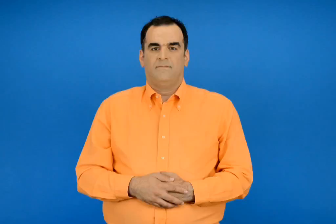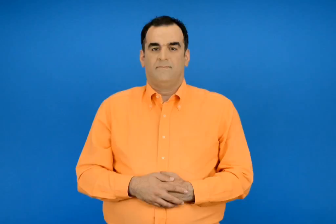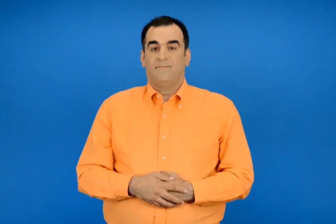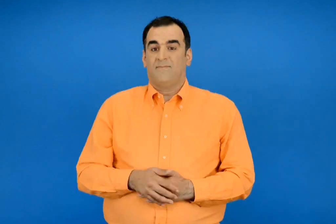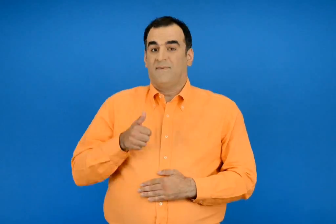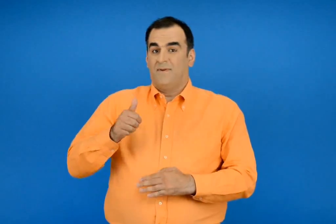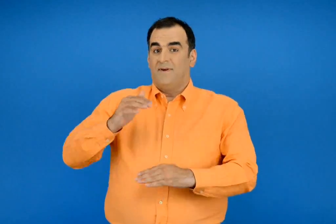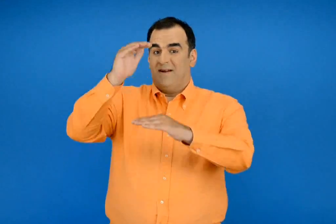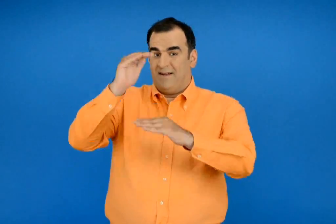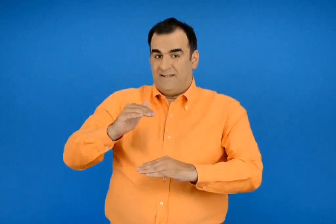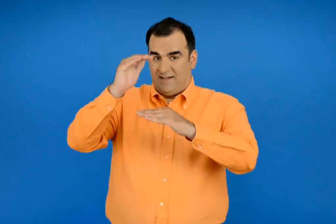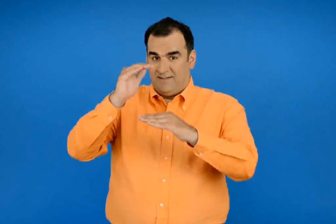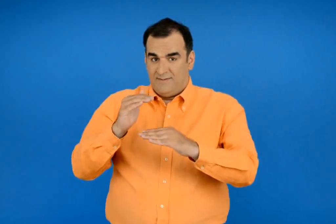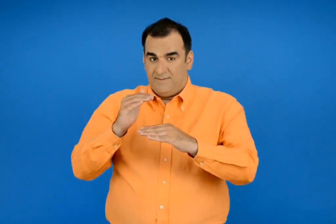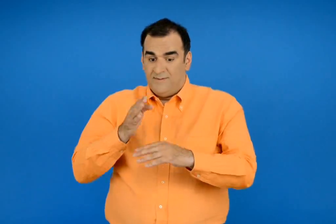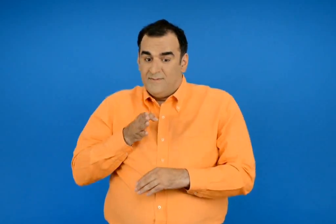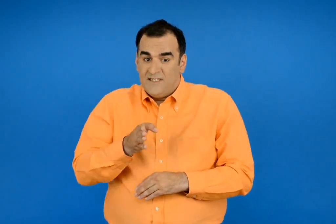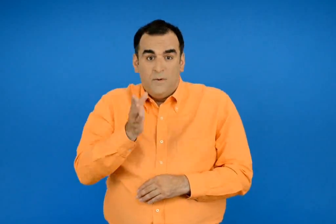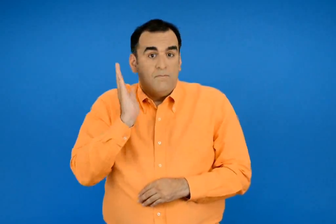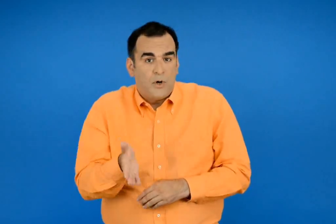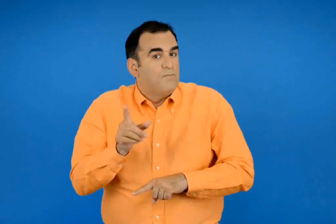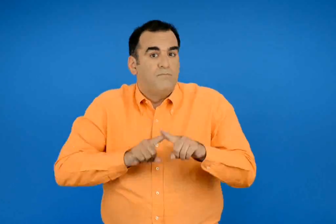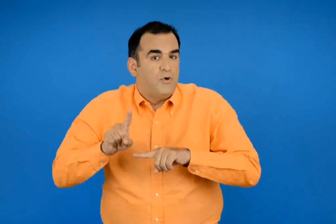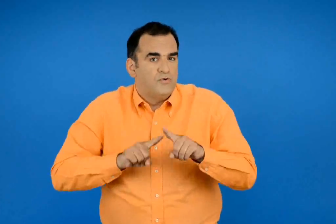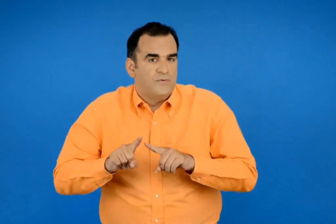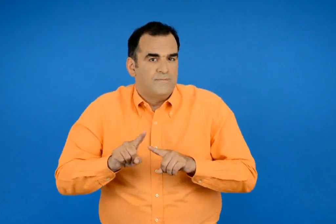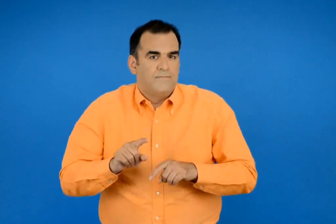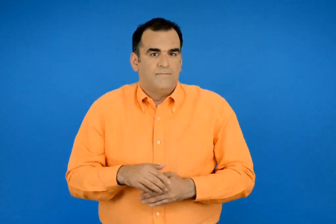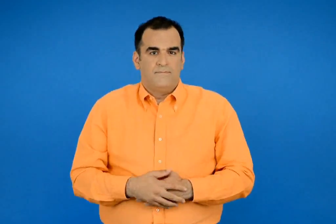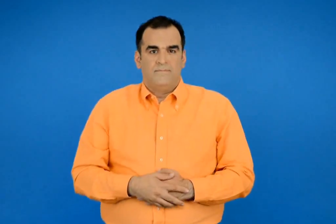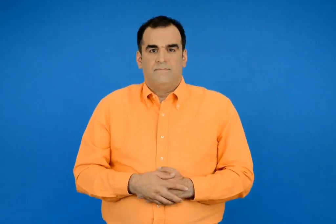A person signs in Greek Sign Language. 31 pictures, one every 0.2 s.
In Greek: ποιός μπορεί να χρησιμοποιήσει τον ανελκυστήρα ;
